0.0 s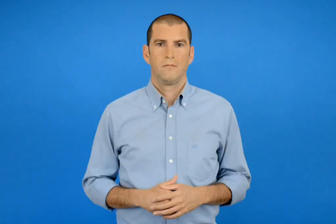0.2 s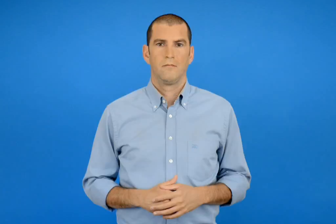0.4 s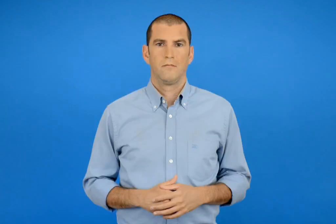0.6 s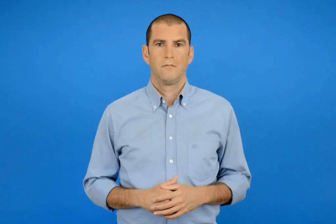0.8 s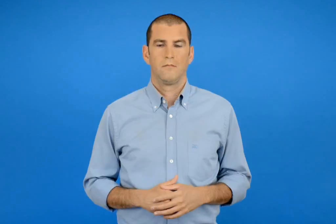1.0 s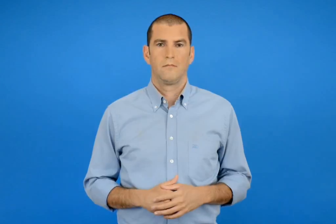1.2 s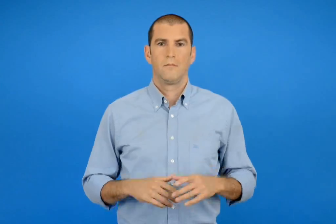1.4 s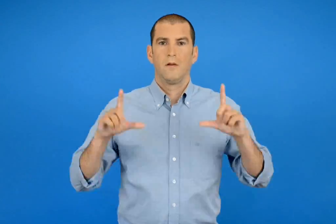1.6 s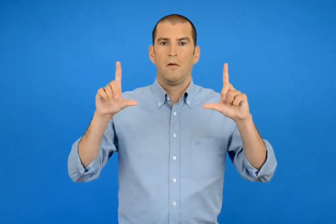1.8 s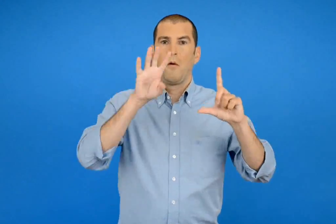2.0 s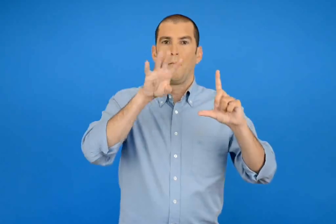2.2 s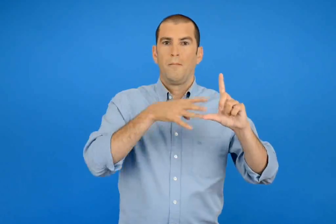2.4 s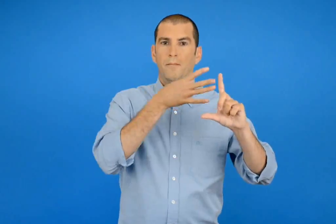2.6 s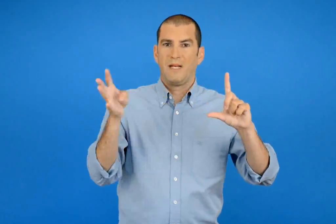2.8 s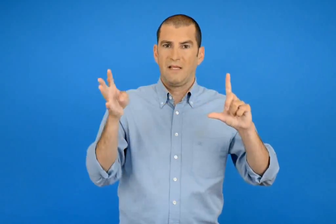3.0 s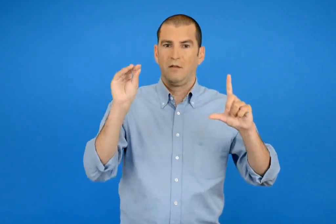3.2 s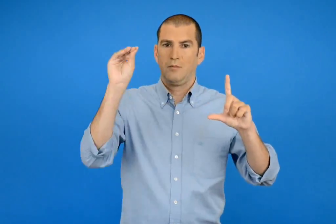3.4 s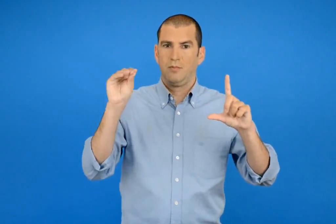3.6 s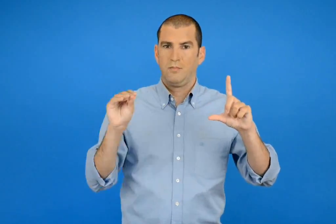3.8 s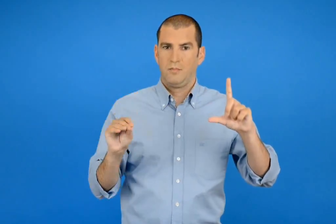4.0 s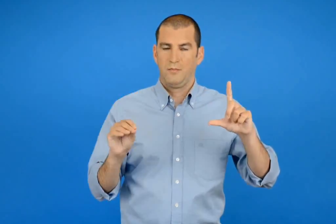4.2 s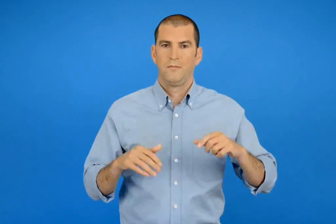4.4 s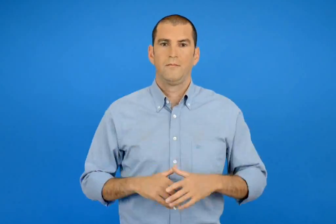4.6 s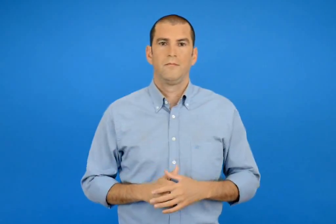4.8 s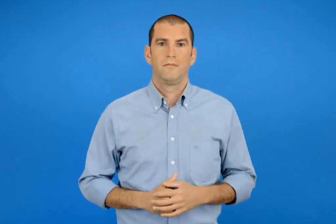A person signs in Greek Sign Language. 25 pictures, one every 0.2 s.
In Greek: συμπληρώνω τους πίνακες
